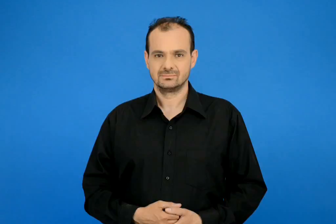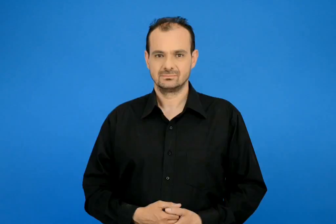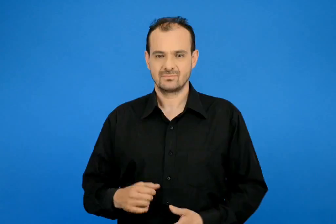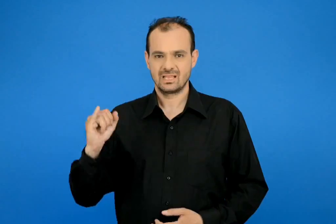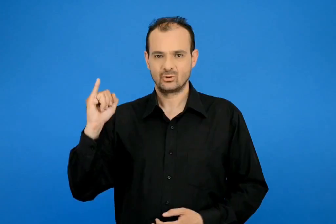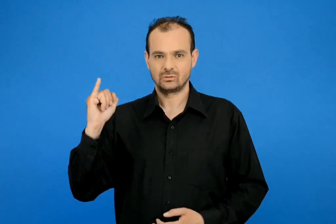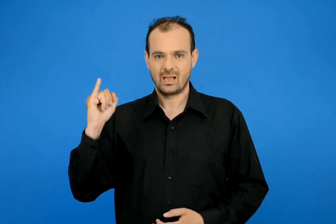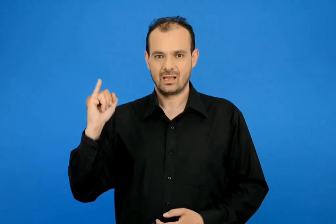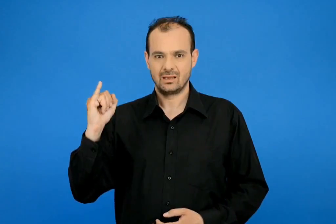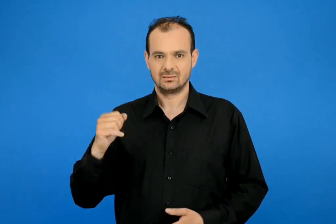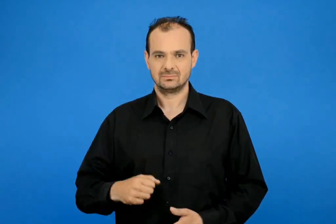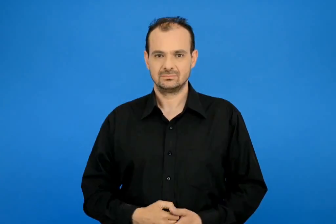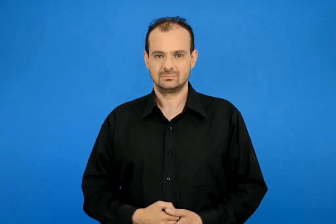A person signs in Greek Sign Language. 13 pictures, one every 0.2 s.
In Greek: γιώτα
